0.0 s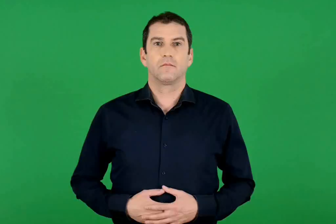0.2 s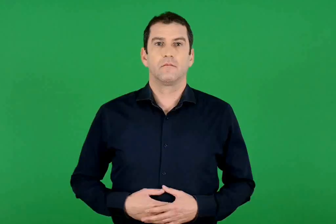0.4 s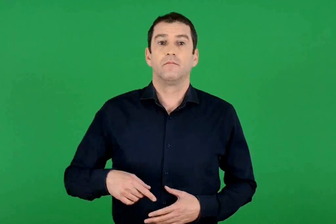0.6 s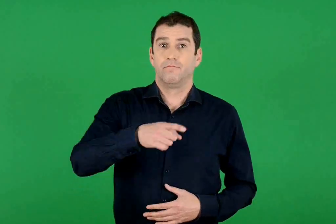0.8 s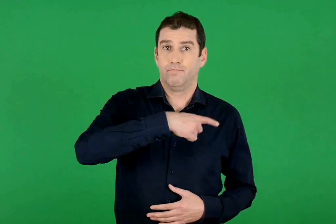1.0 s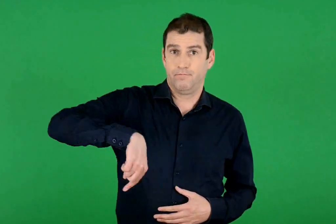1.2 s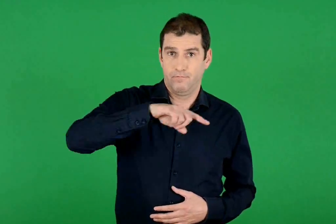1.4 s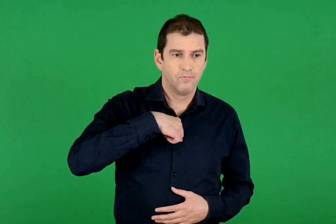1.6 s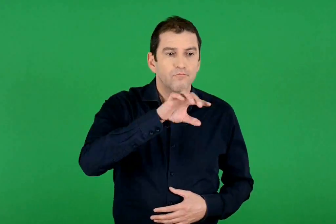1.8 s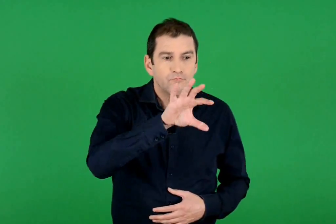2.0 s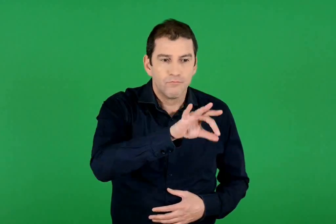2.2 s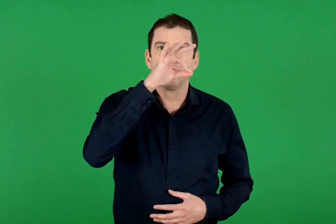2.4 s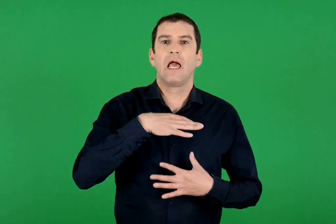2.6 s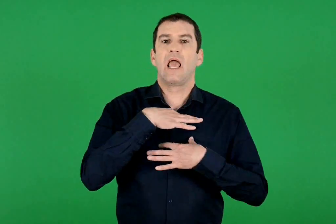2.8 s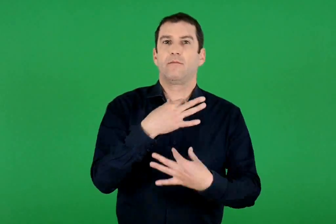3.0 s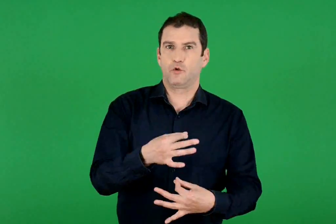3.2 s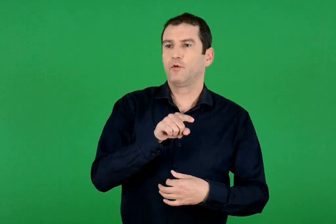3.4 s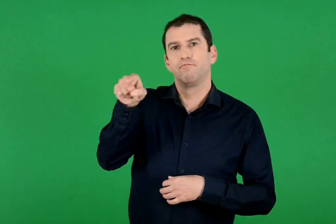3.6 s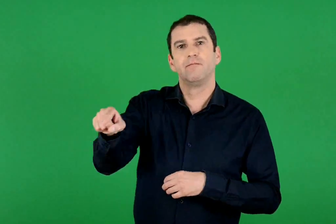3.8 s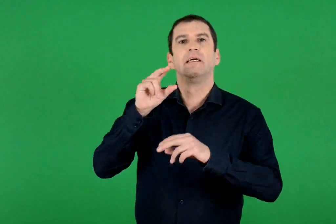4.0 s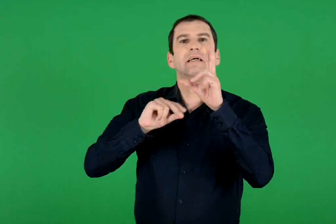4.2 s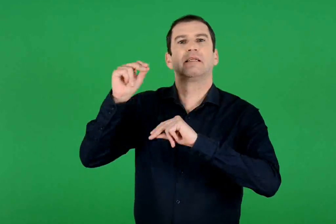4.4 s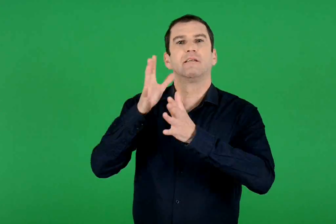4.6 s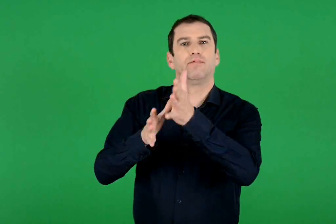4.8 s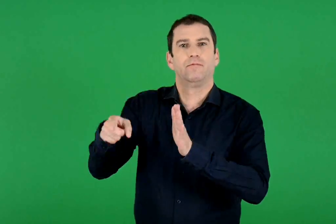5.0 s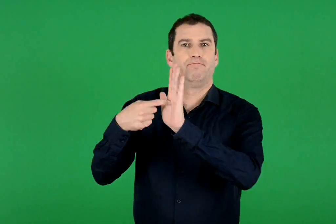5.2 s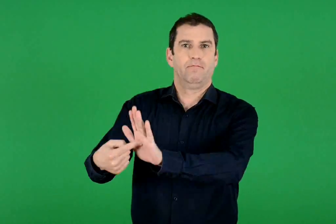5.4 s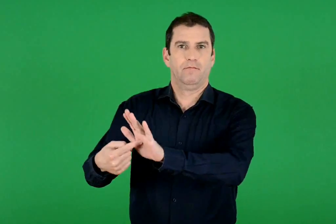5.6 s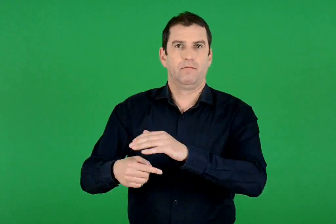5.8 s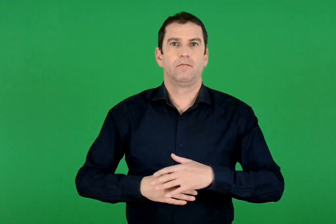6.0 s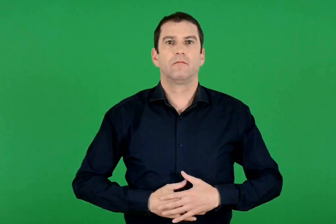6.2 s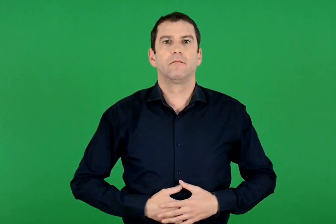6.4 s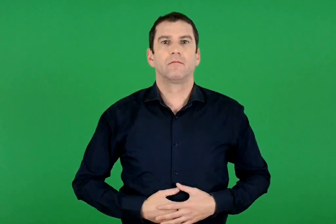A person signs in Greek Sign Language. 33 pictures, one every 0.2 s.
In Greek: στέλνουμε τον εκπρόσωπό μας στη συζήτηση που θα γίνει
